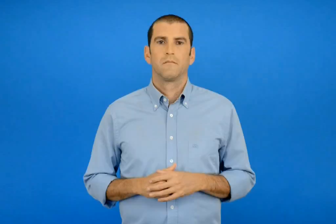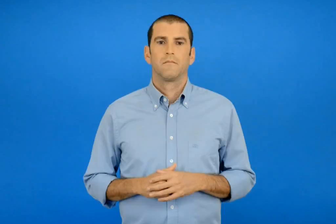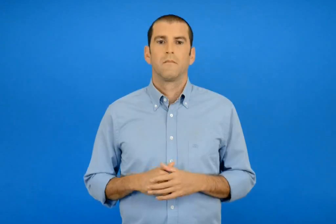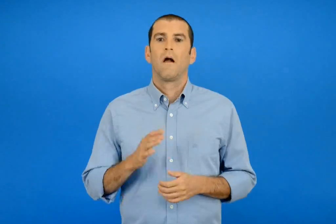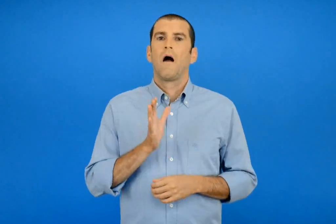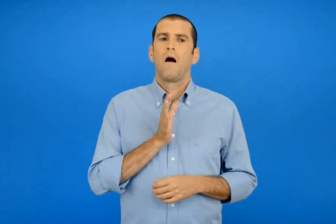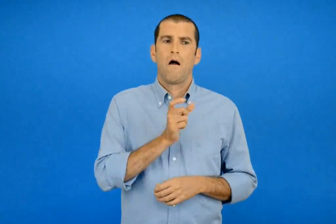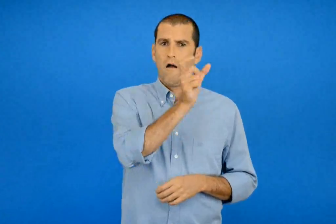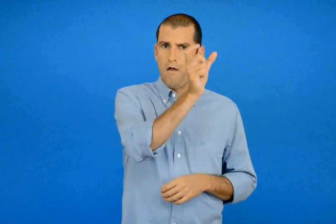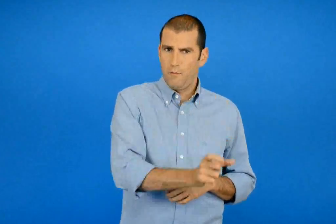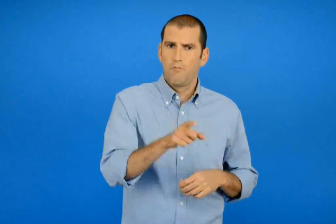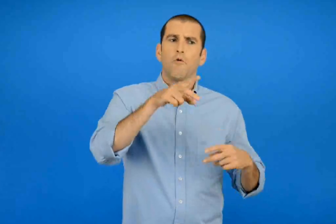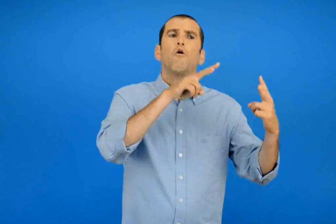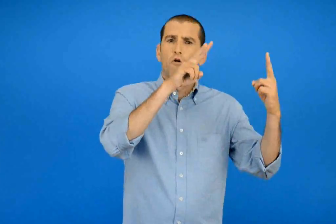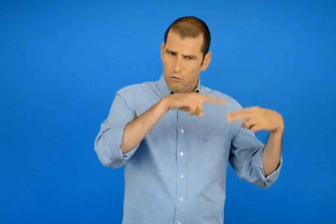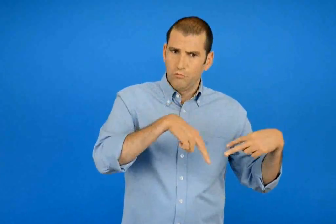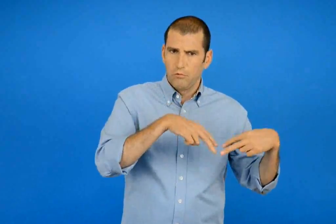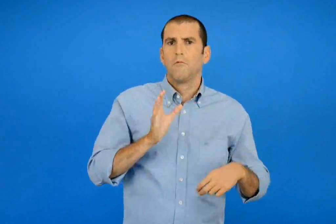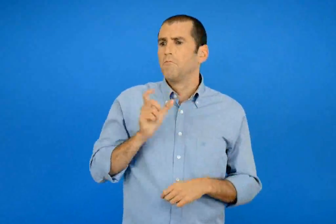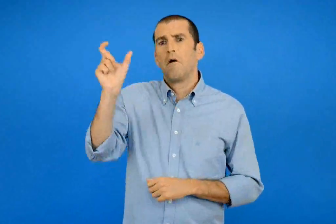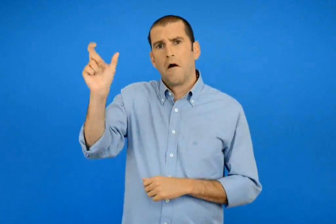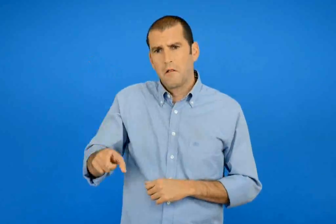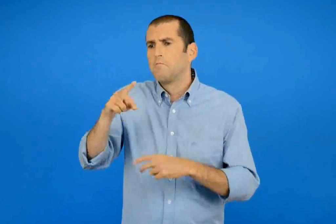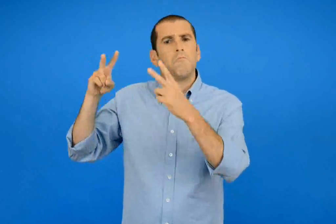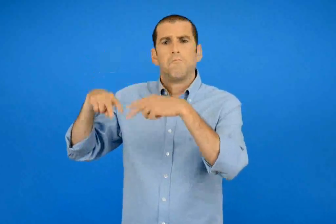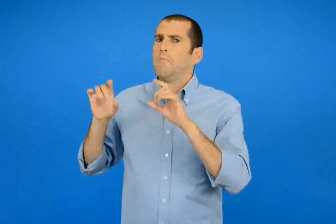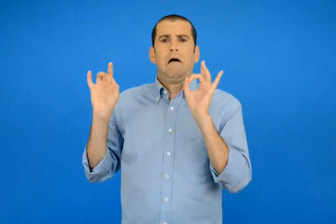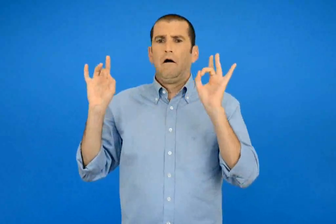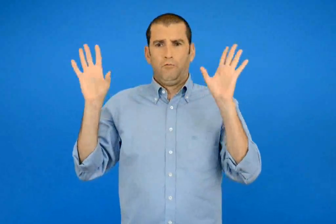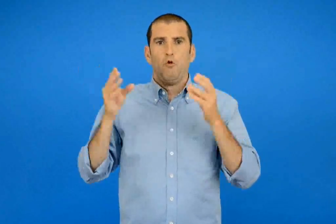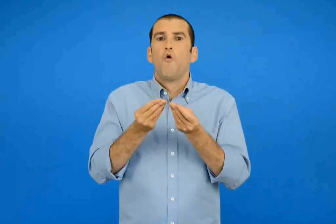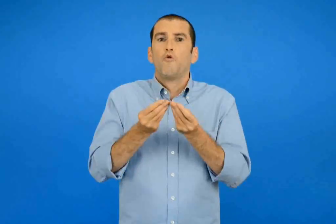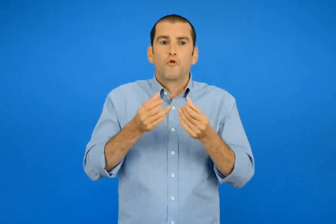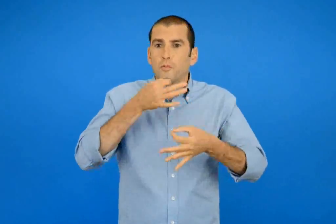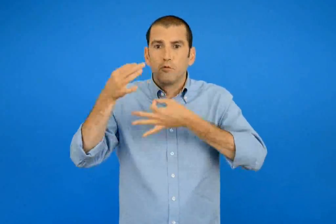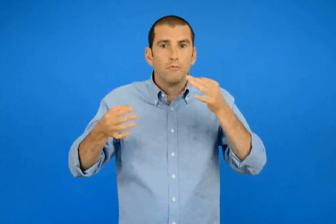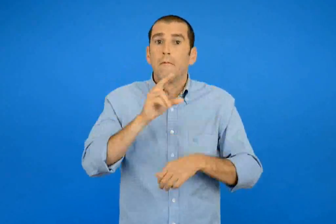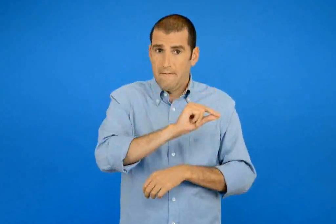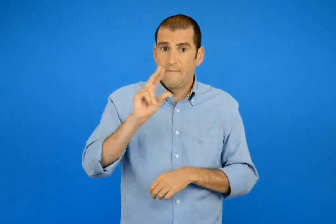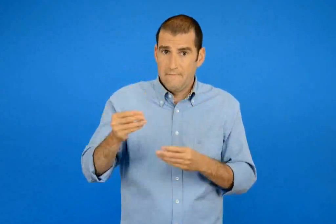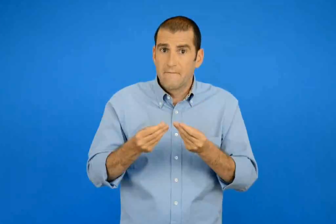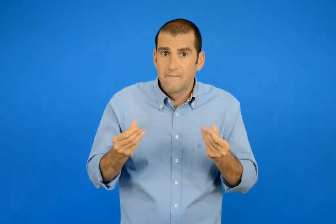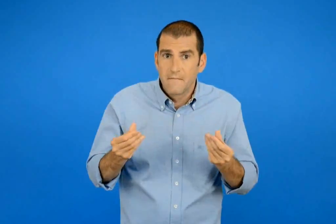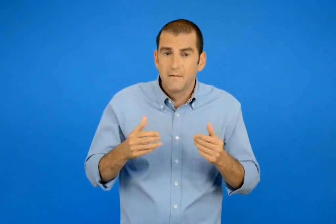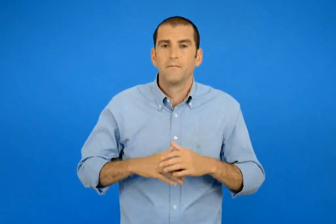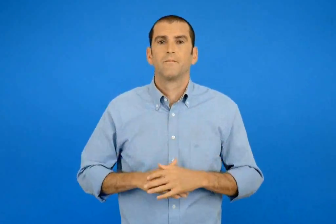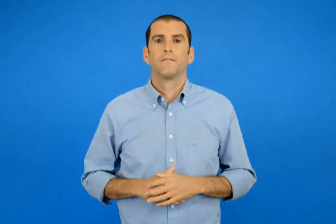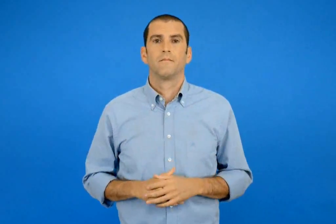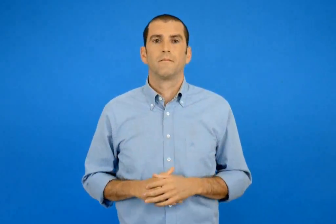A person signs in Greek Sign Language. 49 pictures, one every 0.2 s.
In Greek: μιλάς με τον ίδιο τρόπο σε ένα γνωστό σου άνθρωπο και σε έναν άγνωστο ;
